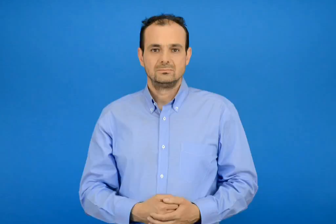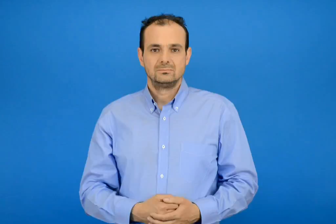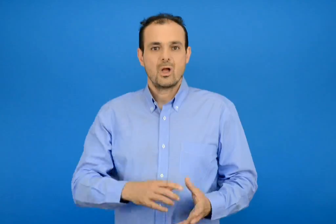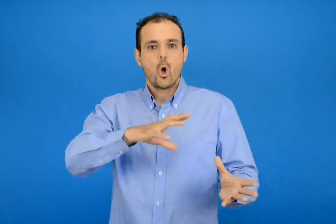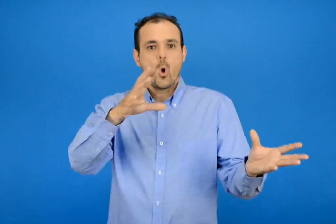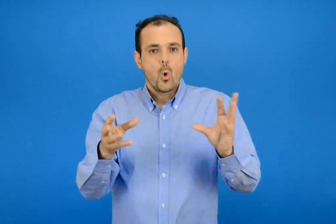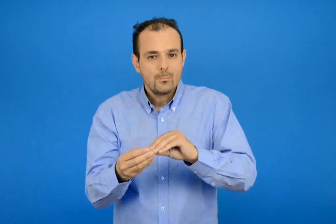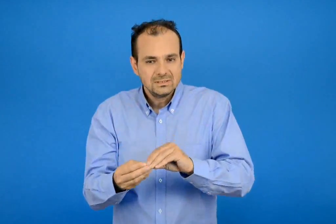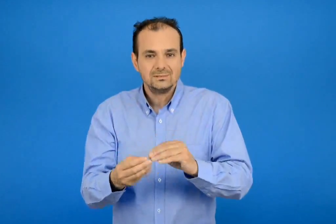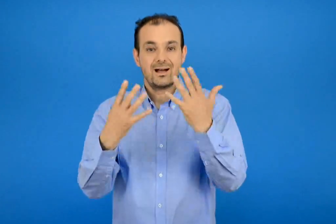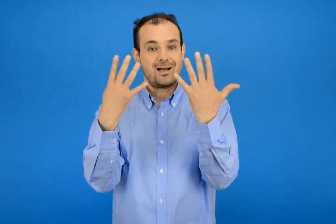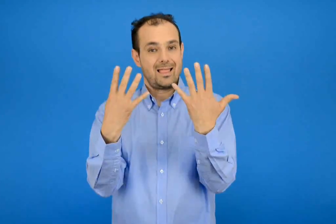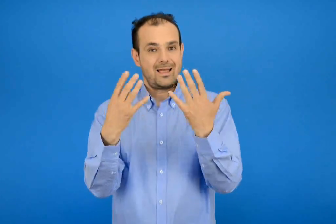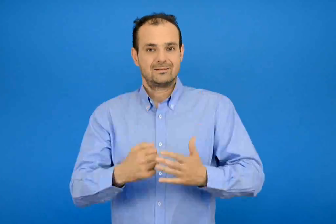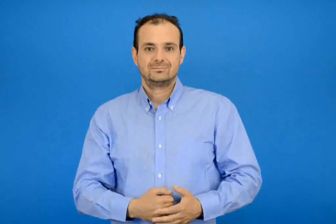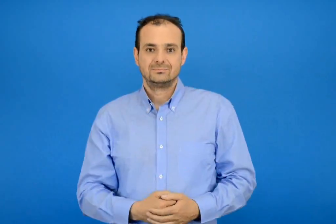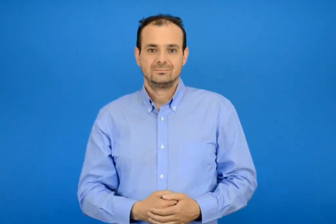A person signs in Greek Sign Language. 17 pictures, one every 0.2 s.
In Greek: όλα μαζί είναι 9
